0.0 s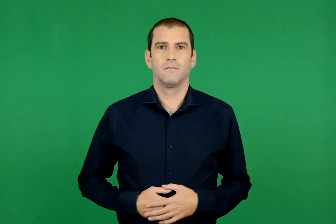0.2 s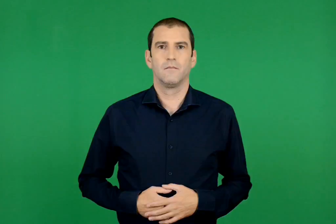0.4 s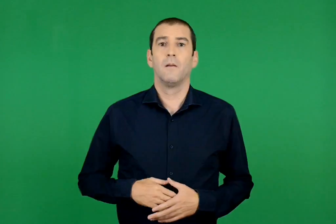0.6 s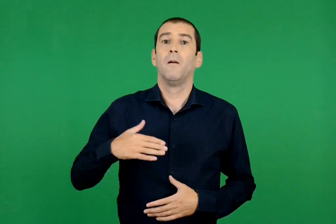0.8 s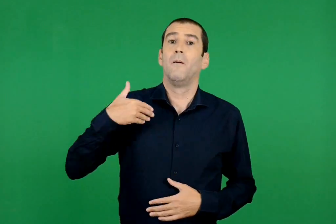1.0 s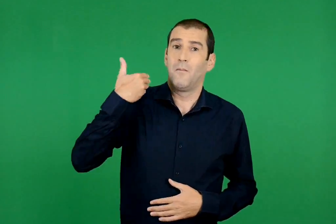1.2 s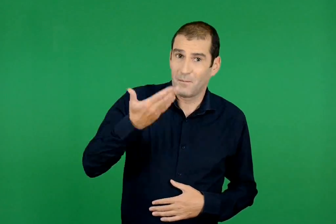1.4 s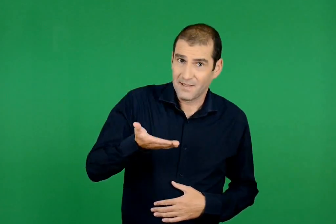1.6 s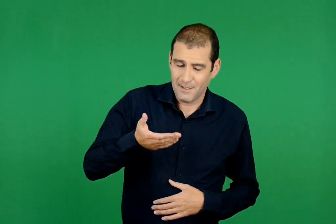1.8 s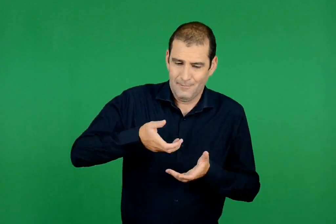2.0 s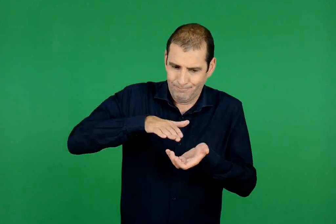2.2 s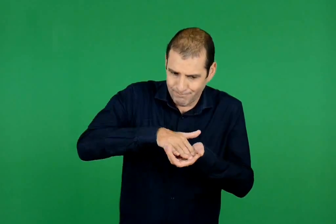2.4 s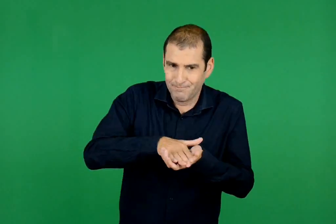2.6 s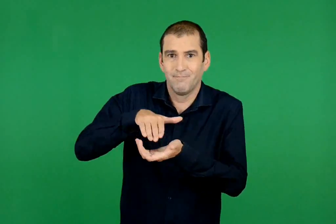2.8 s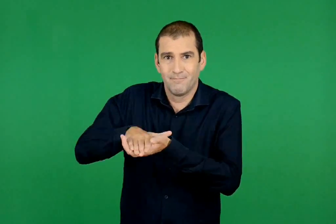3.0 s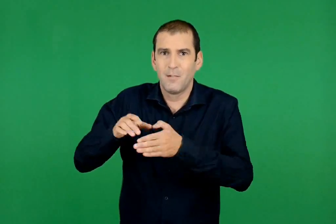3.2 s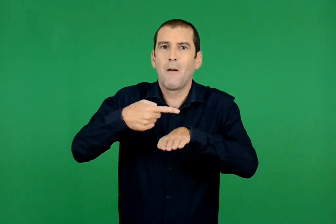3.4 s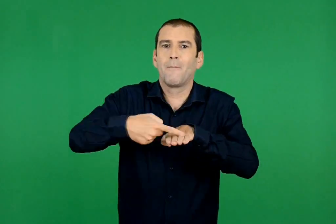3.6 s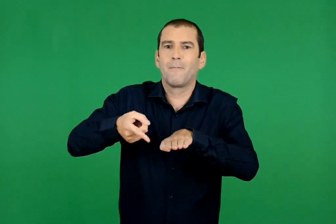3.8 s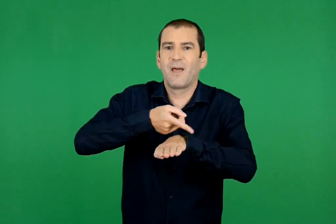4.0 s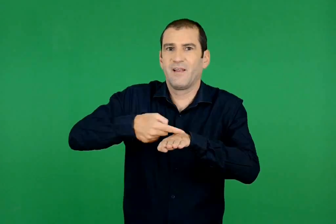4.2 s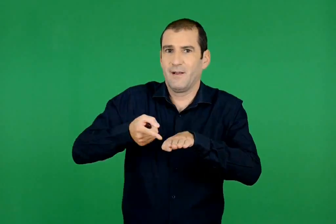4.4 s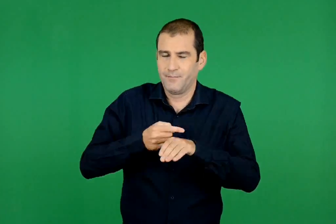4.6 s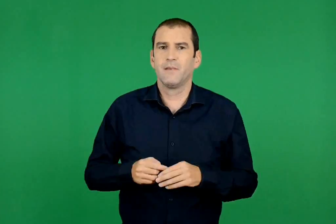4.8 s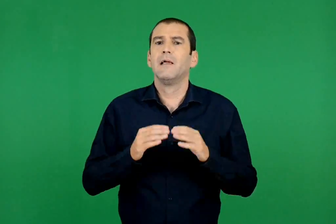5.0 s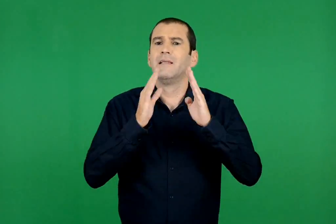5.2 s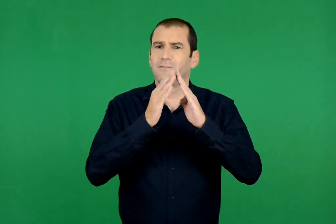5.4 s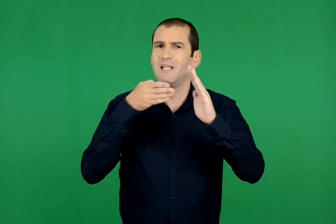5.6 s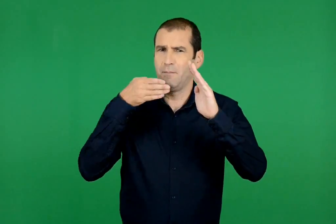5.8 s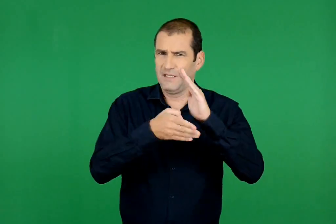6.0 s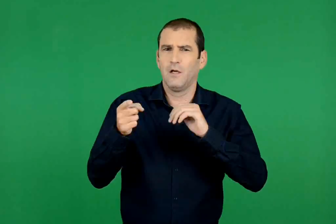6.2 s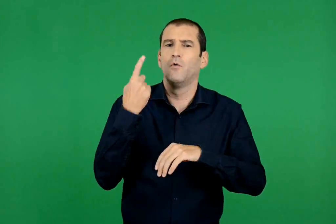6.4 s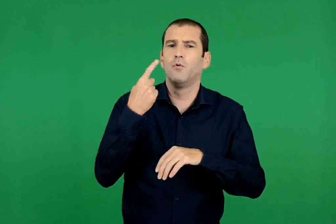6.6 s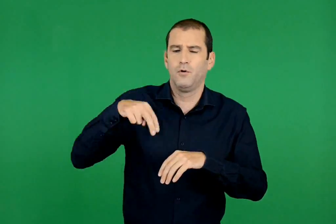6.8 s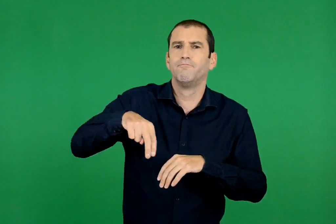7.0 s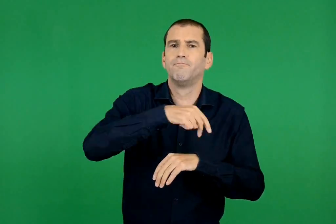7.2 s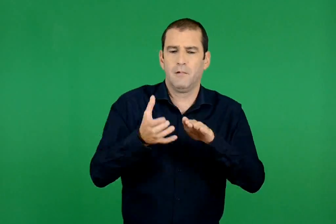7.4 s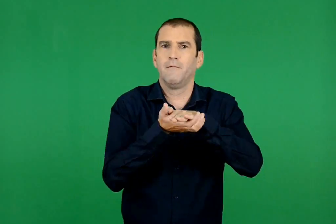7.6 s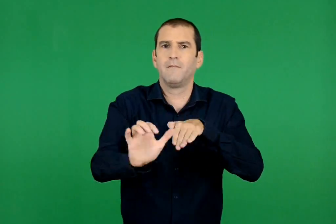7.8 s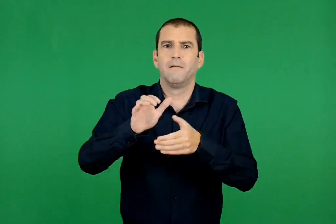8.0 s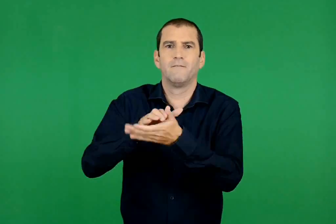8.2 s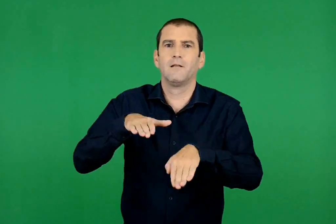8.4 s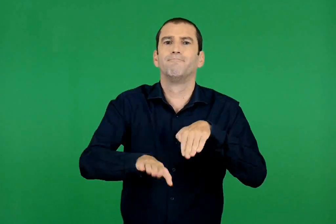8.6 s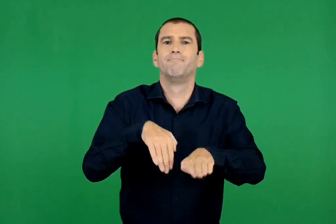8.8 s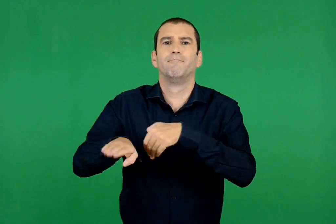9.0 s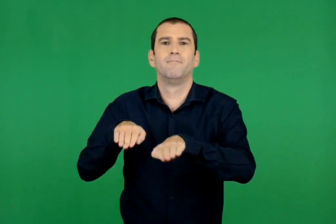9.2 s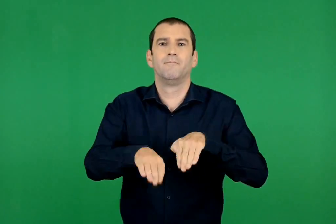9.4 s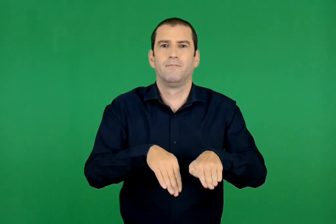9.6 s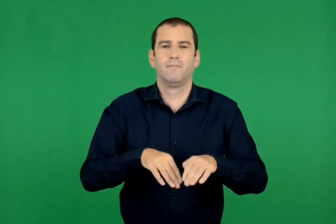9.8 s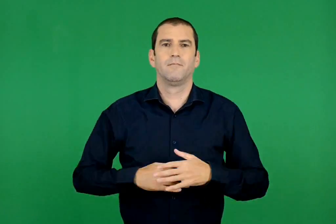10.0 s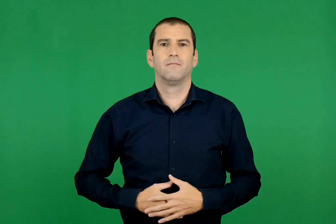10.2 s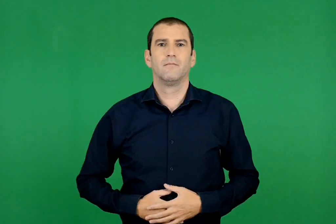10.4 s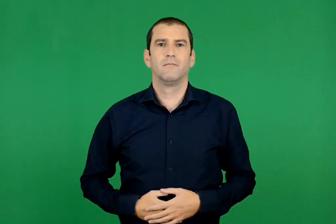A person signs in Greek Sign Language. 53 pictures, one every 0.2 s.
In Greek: έπειτα του πέρασε στα πόδια τα πέδιλα. στο σπίτι μέσα περπατούσε πάντοτε ξυπόλυτος
